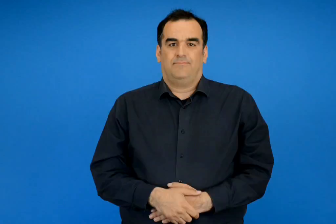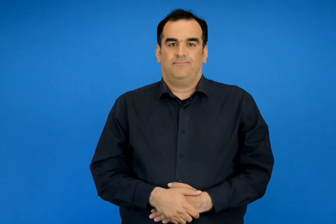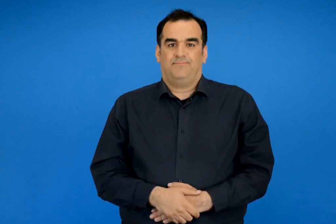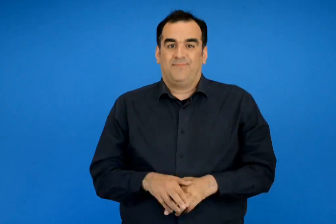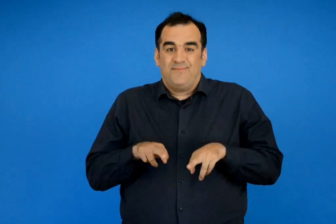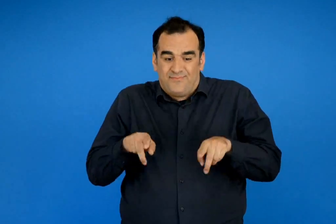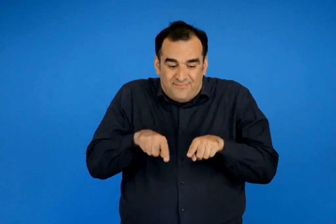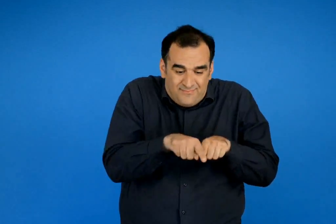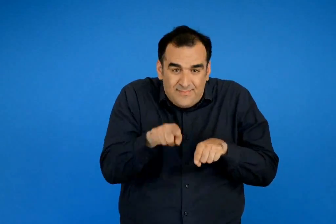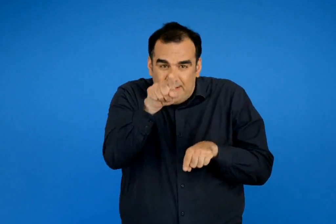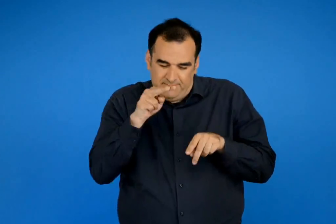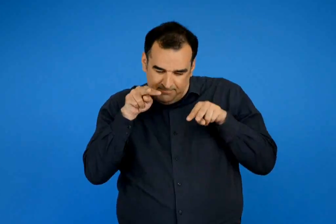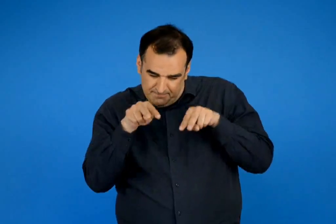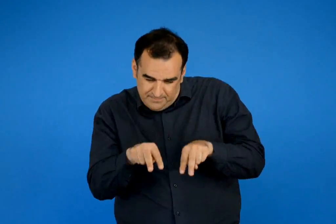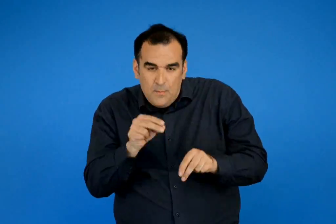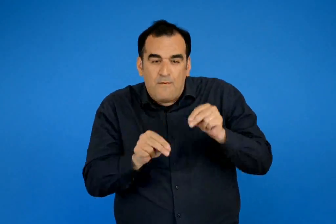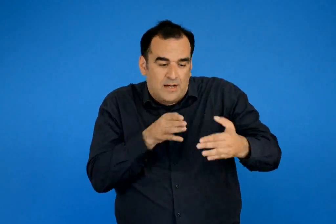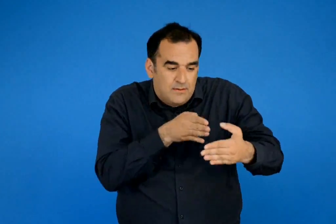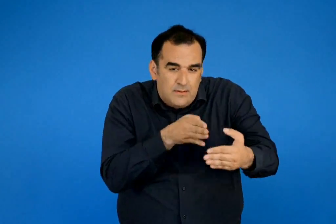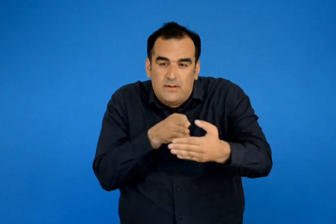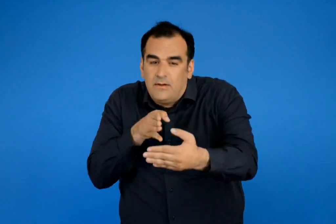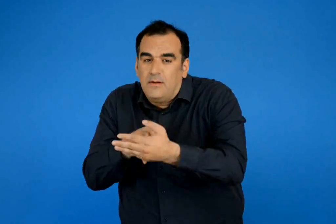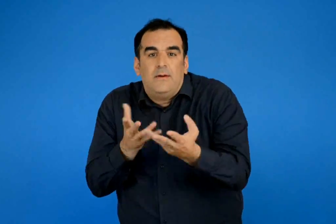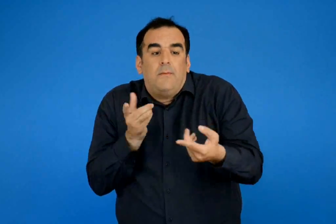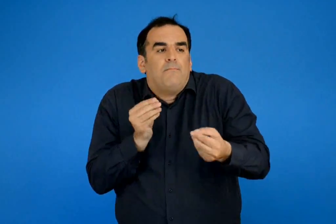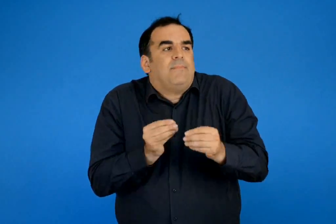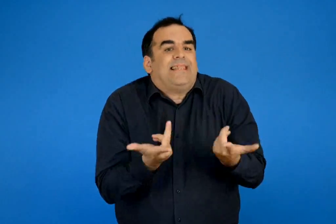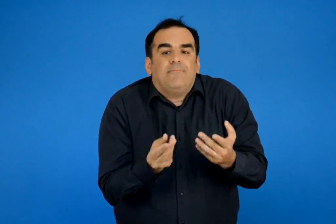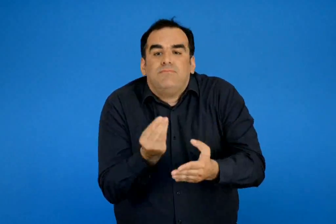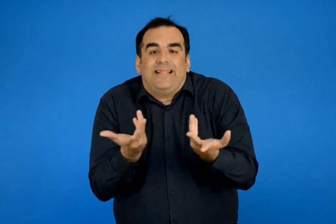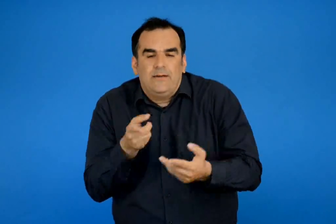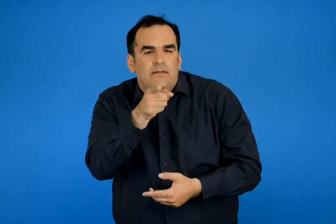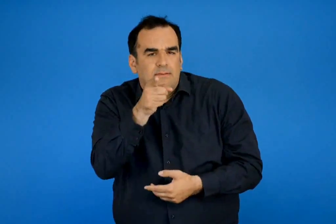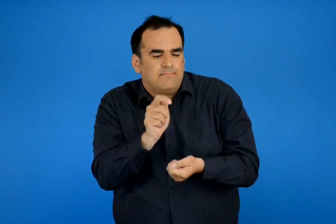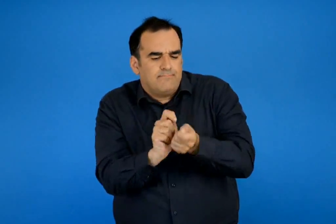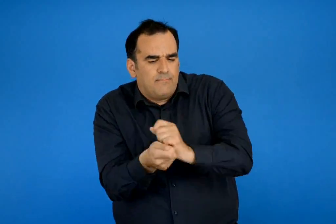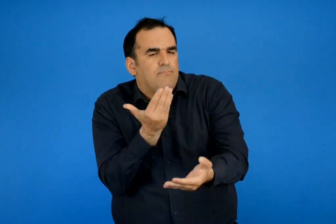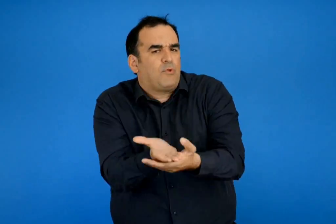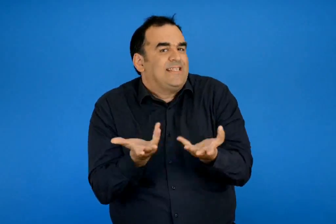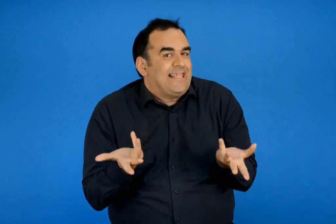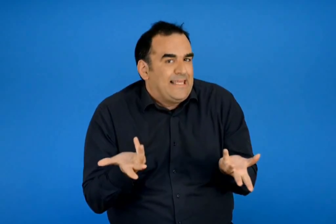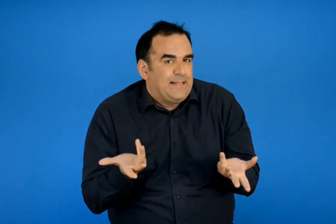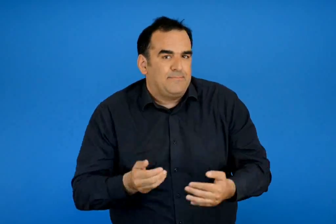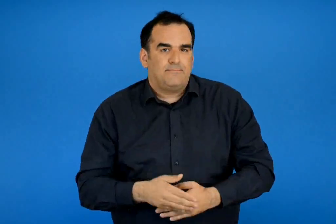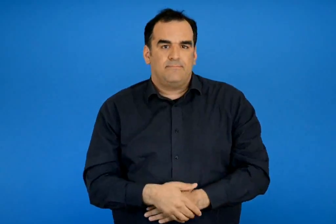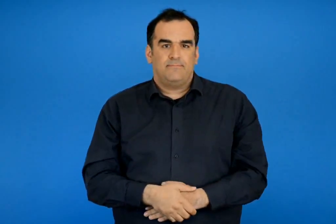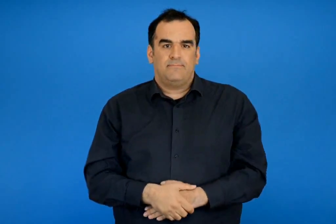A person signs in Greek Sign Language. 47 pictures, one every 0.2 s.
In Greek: παρατήρησε τη διαδρομή και βρες τις δυσκολίες που μπορεί να συναντήσει τι προτείνεις να γινει ;
